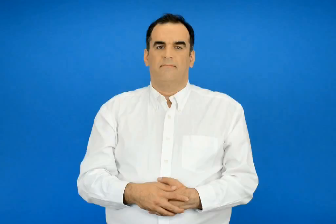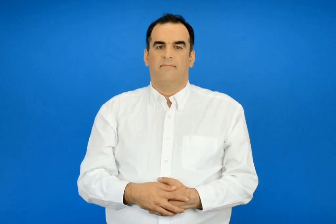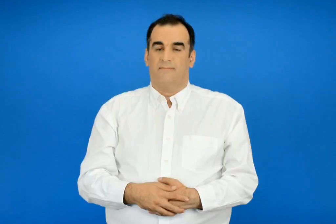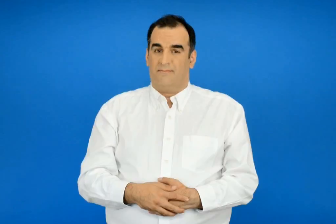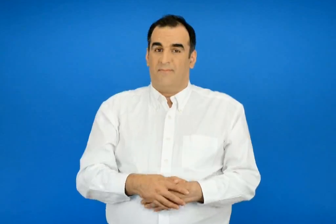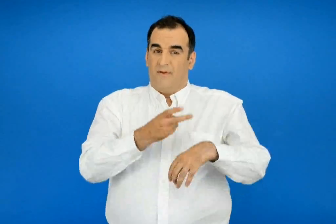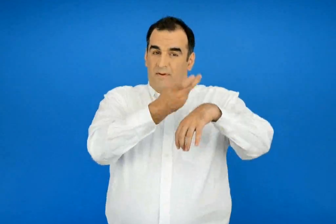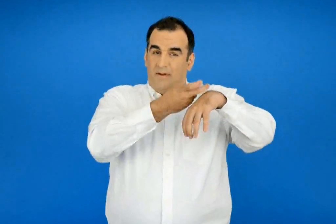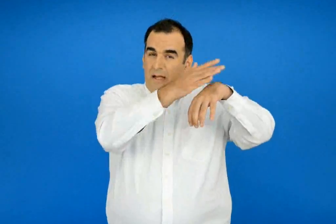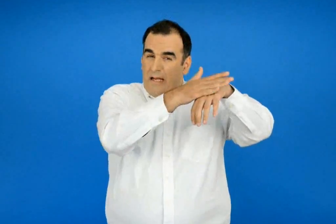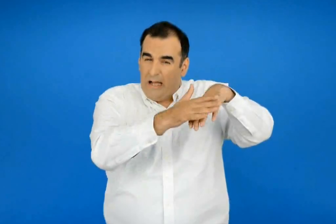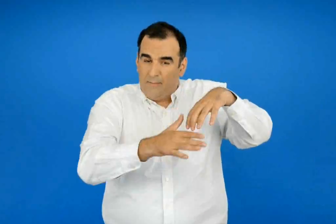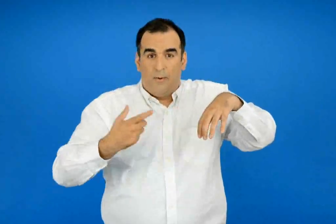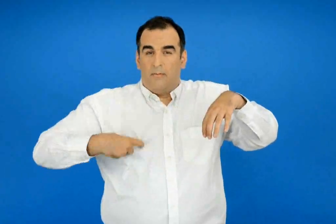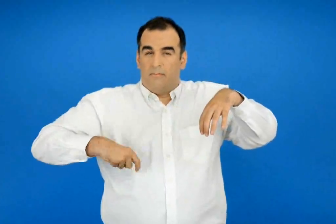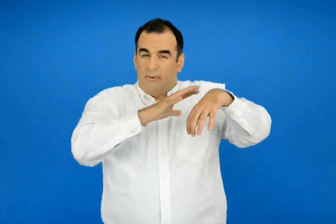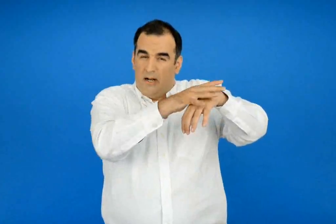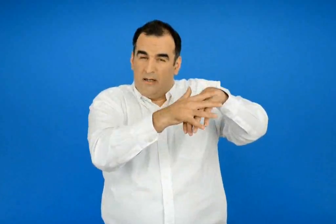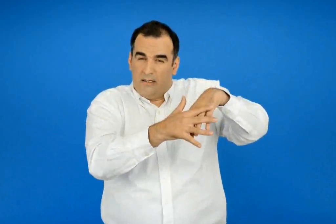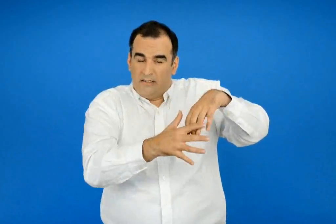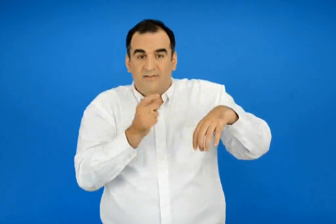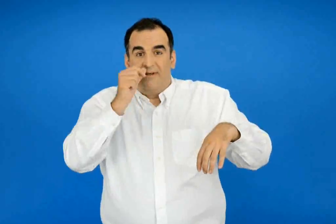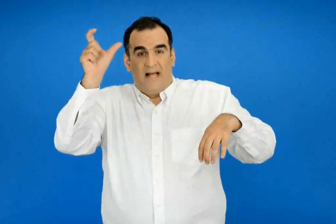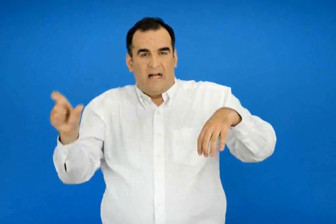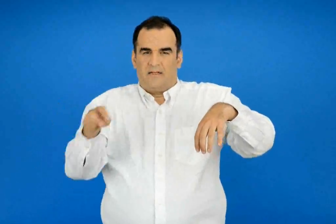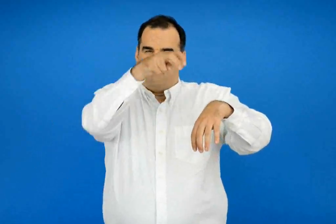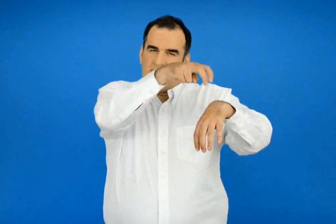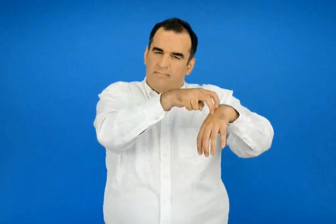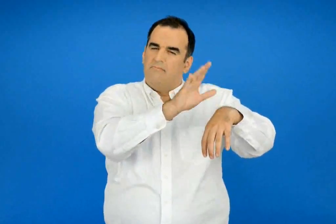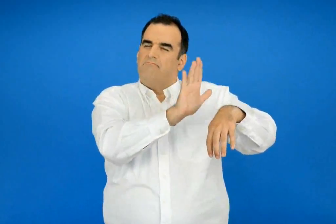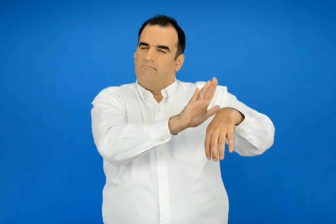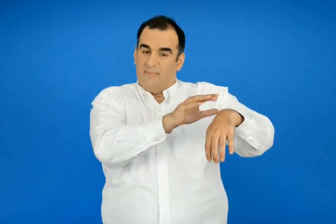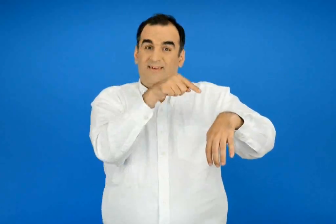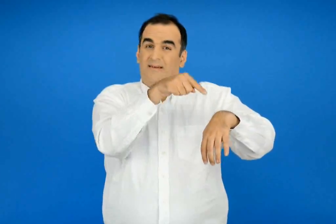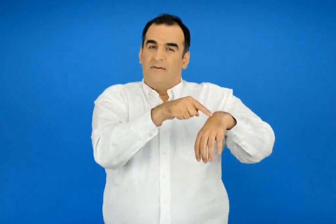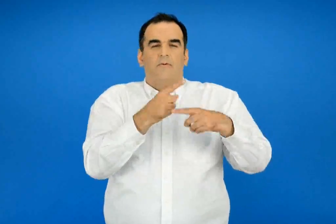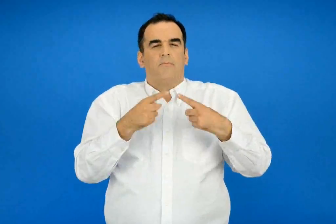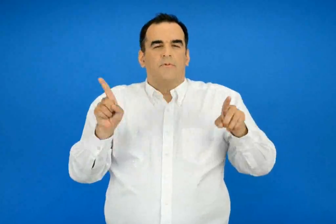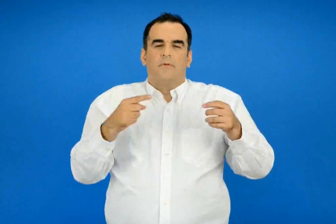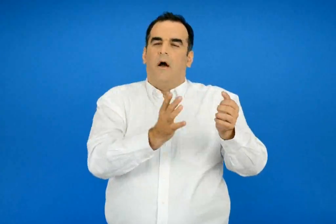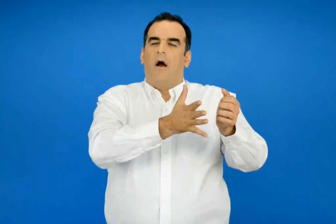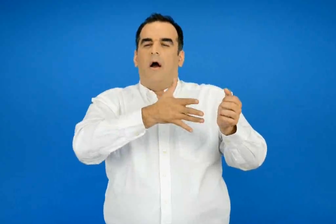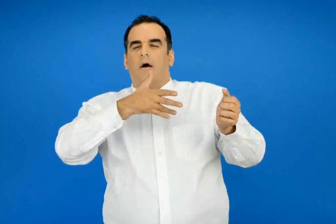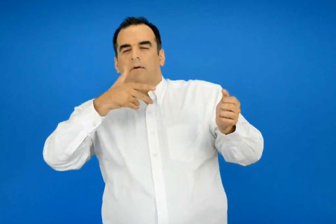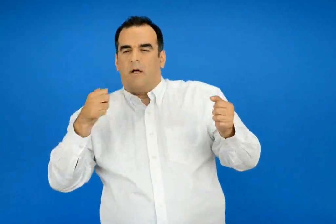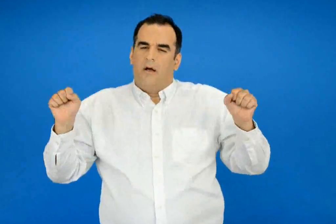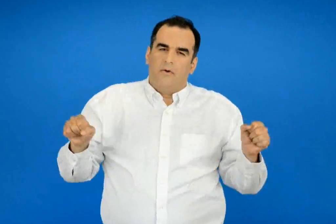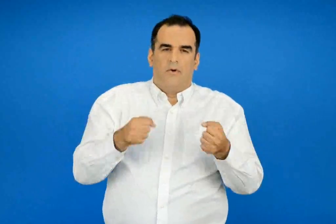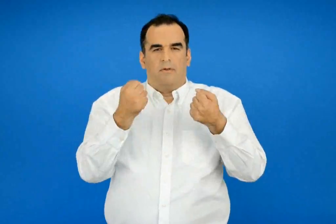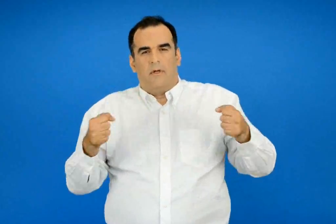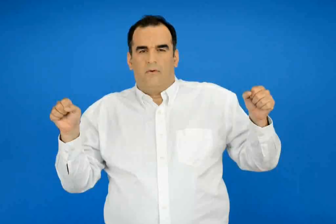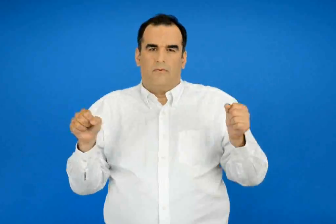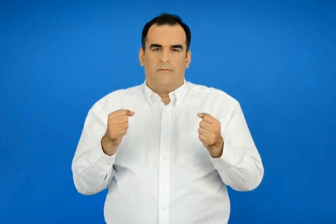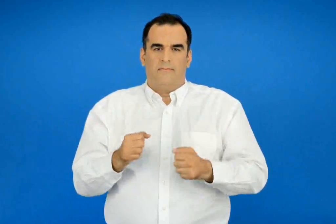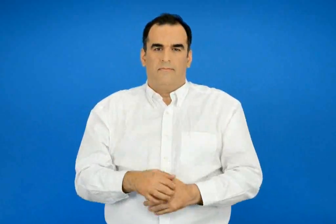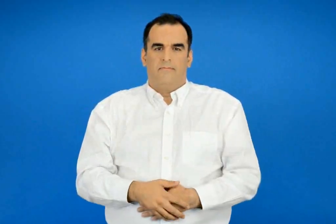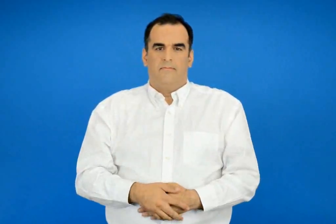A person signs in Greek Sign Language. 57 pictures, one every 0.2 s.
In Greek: ζούσε κάποτε ένας άντρας κοντά στον πράσινο γκρεμό ο οποίος ήξερε να παίζει άρπα και ακορντεόν
